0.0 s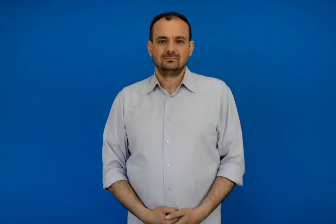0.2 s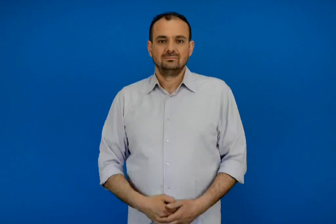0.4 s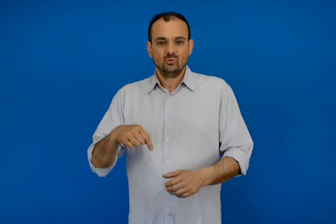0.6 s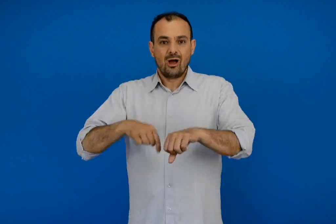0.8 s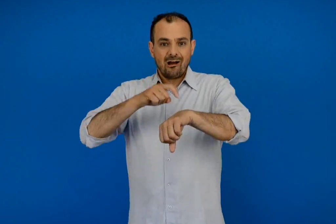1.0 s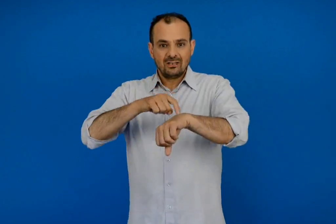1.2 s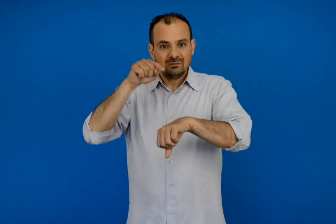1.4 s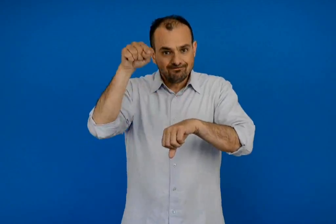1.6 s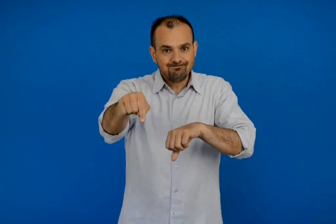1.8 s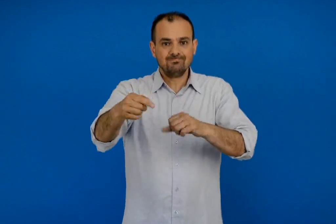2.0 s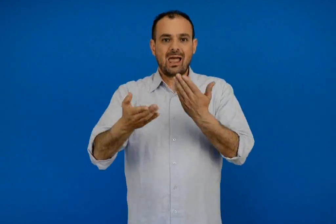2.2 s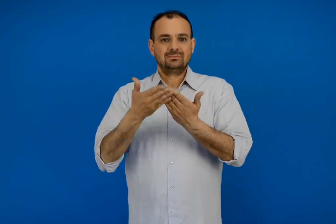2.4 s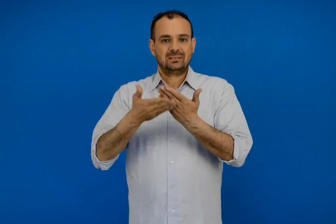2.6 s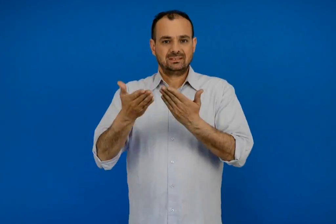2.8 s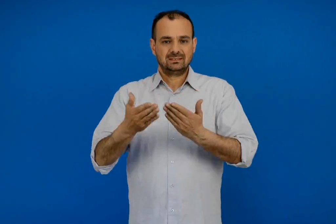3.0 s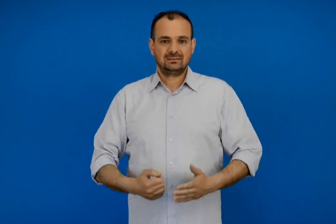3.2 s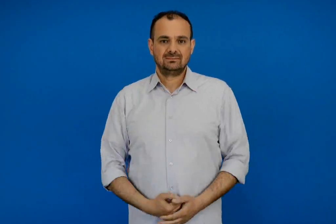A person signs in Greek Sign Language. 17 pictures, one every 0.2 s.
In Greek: κατά την επίσκεψη
